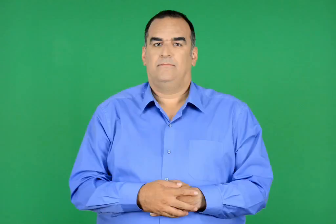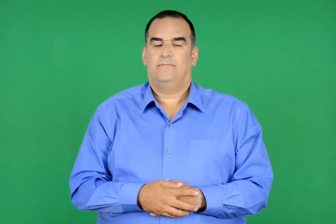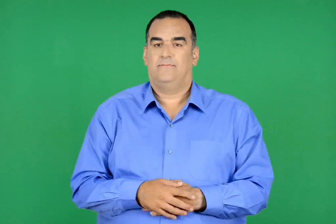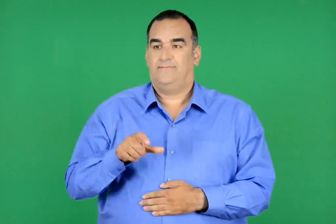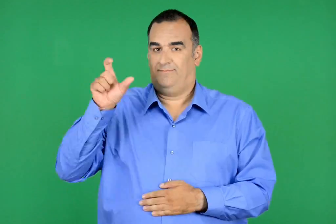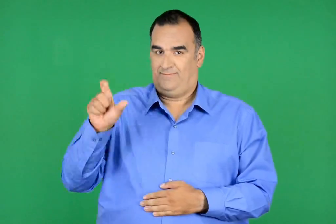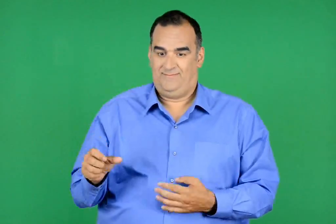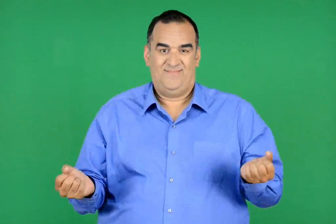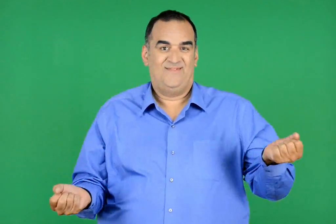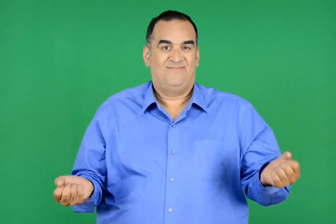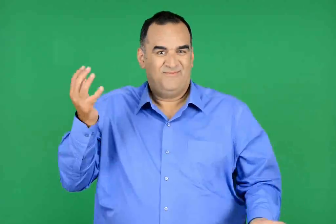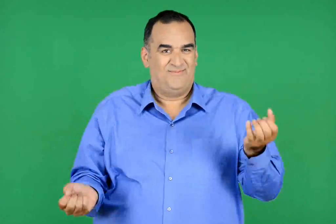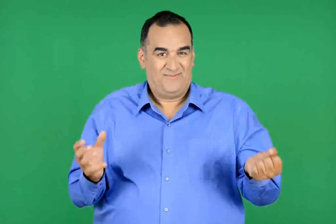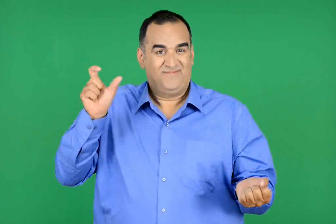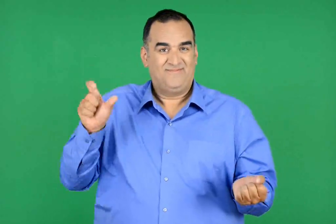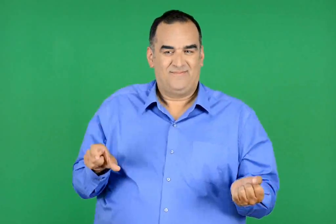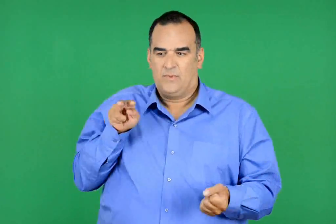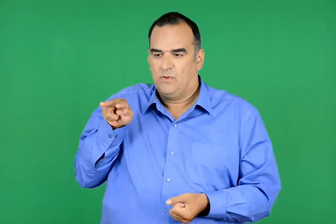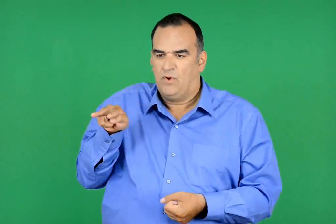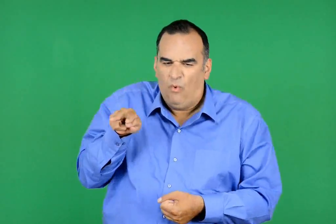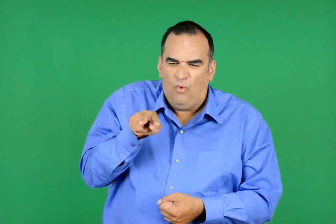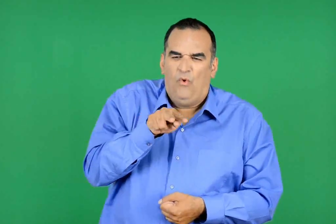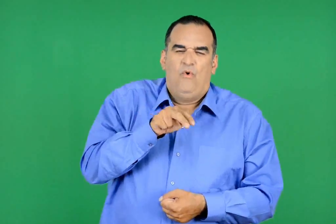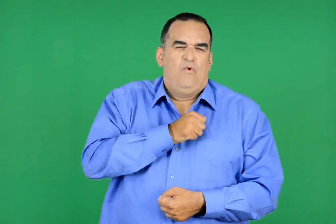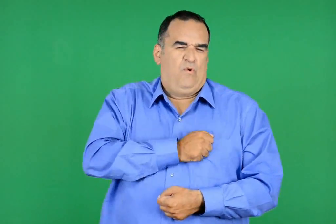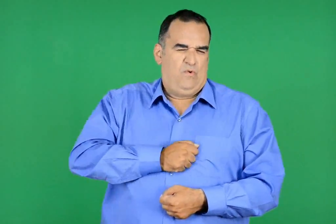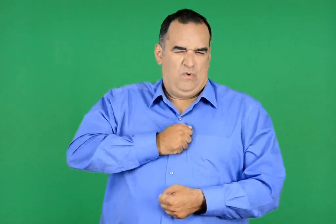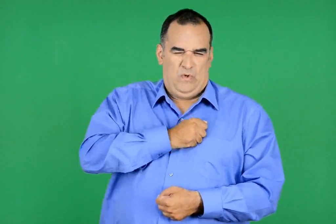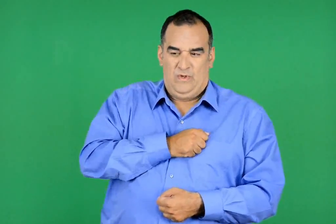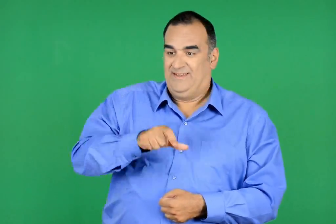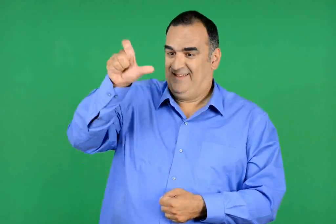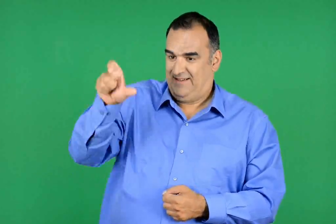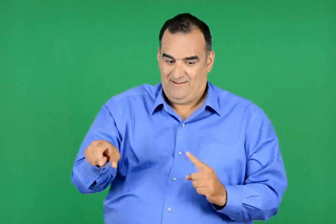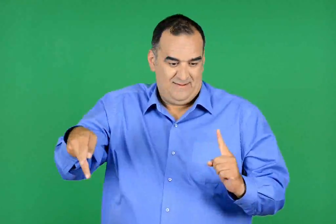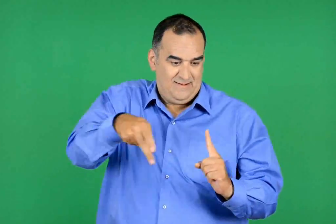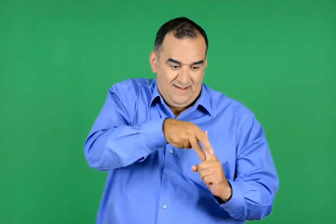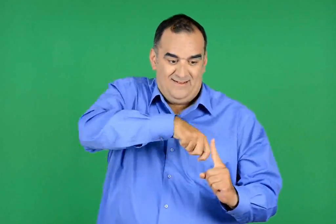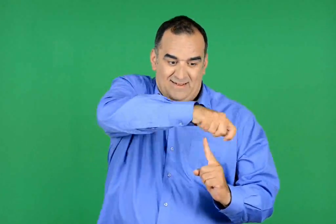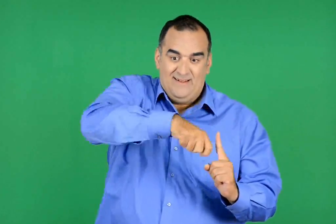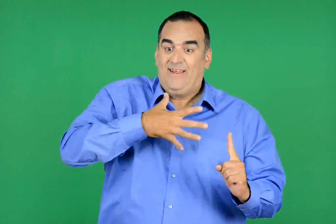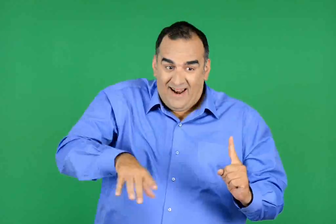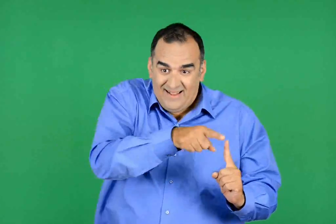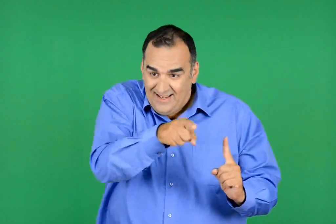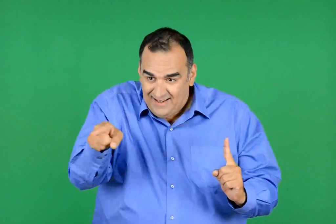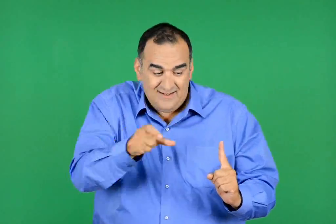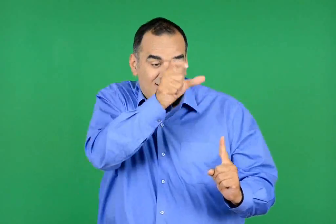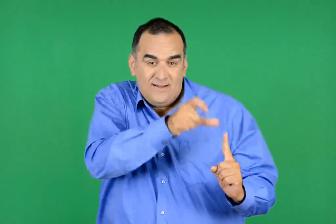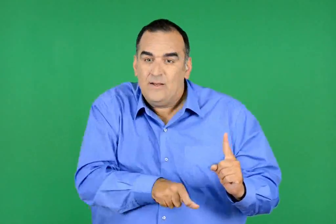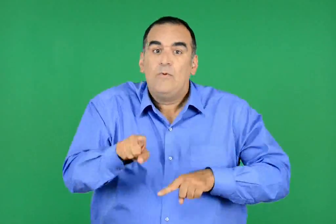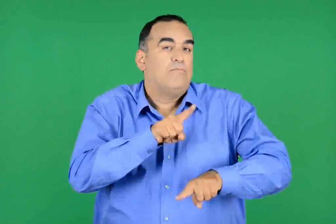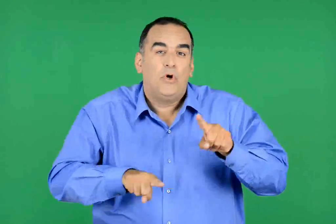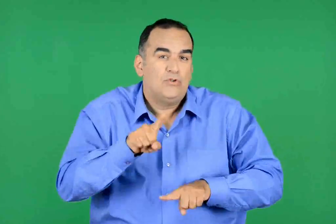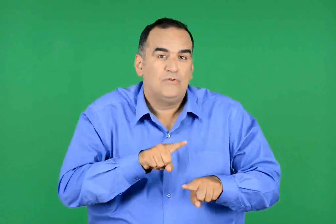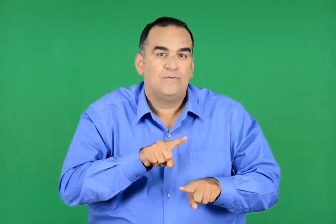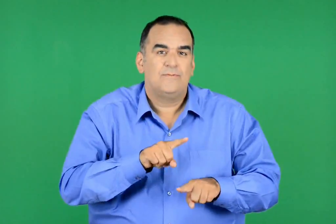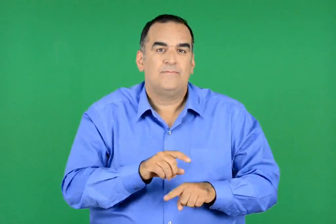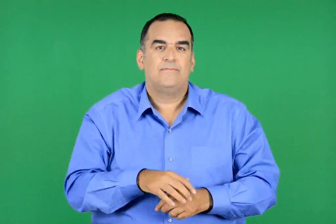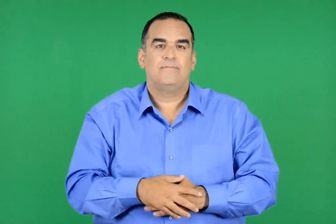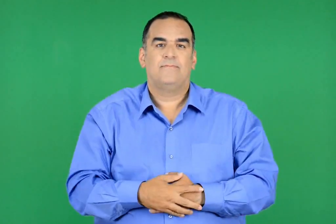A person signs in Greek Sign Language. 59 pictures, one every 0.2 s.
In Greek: δυστυχισμένοι , φωνάζει ο τιμονιέρης. ποιος είναι αυτός που αρπάξατε και θέλετε να τον δέσετε ;
